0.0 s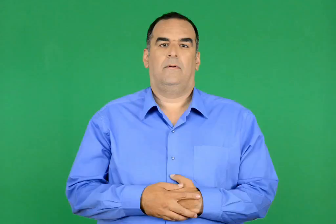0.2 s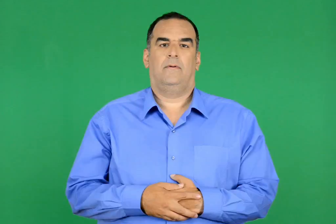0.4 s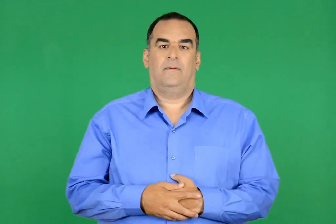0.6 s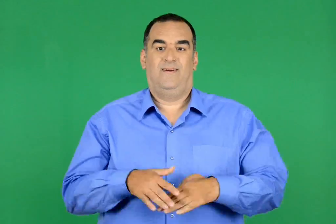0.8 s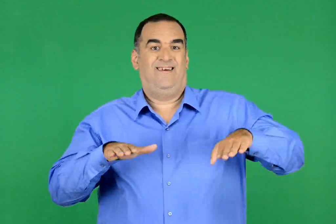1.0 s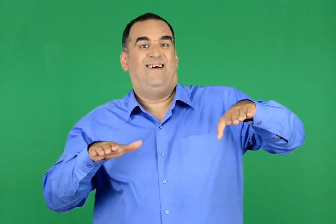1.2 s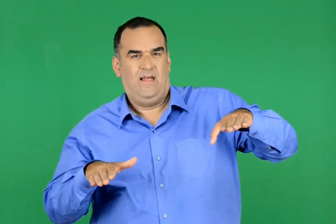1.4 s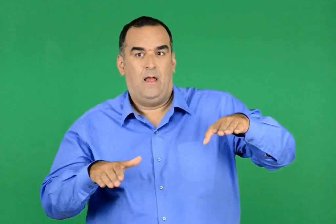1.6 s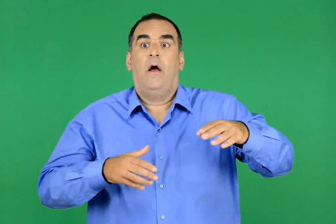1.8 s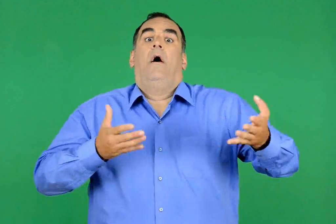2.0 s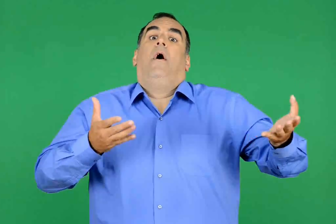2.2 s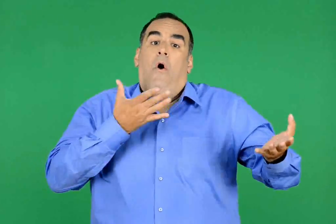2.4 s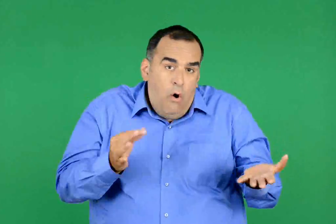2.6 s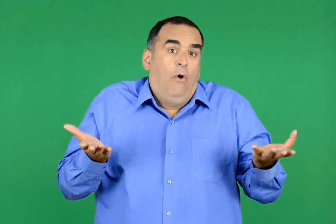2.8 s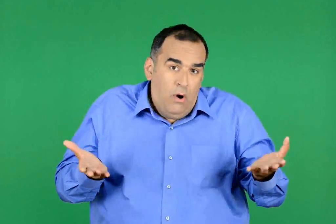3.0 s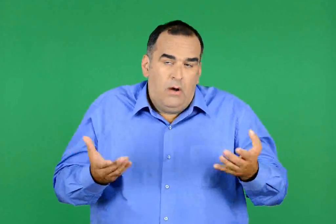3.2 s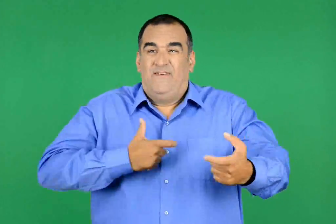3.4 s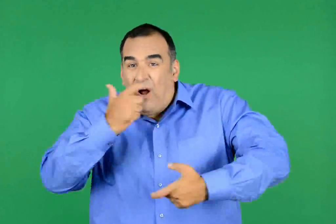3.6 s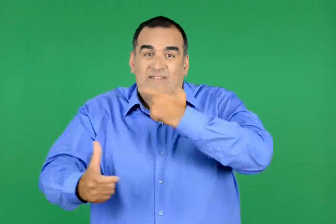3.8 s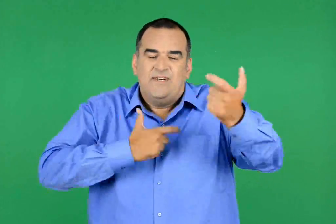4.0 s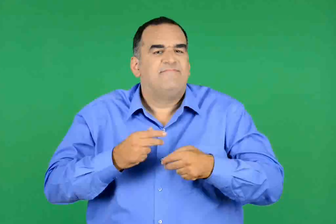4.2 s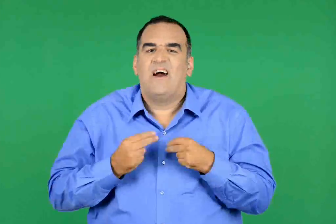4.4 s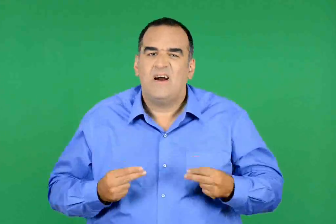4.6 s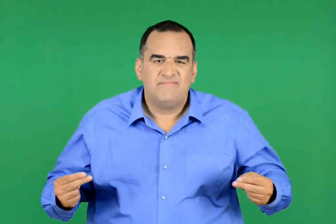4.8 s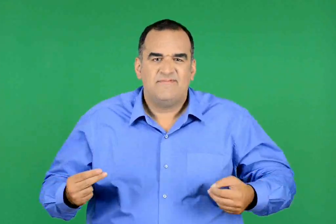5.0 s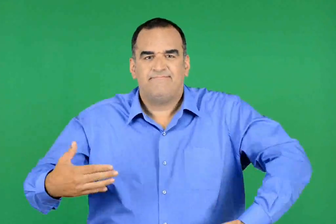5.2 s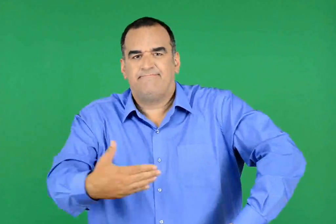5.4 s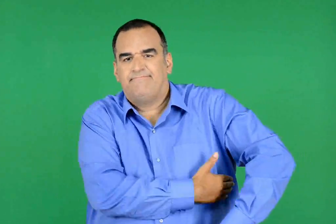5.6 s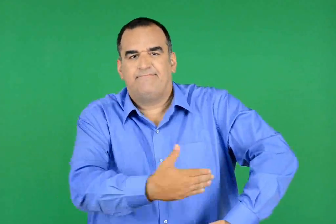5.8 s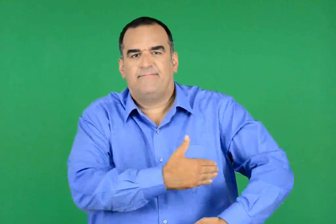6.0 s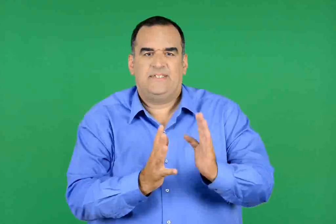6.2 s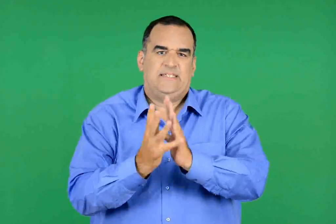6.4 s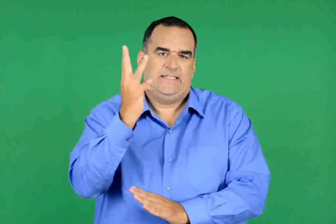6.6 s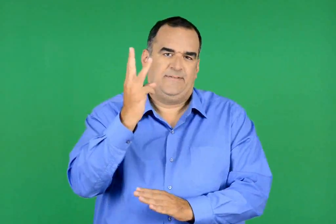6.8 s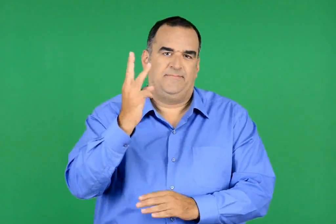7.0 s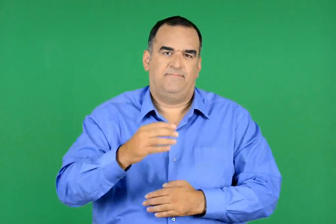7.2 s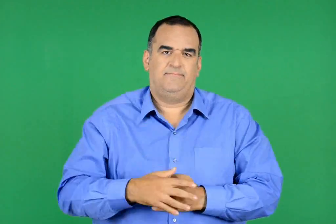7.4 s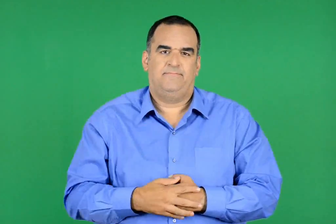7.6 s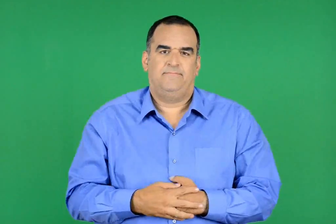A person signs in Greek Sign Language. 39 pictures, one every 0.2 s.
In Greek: για αυτό και , παρά όλη την κραυγή του , έφαγε δεκατρία γκολ
